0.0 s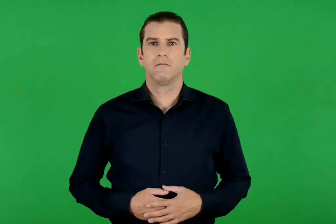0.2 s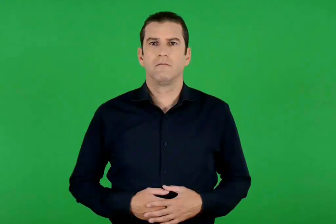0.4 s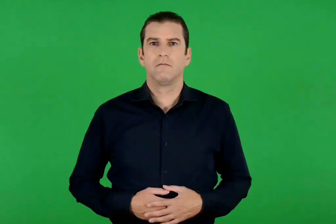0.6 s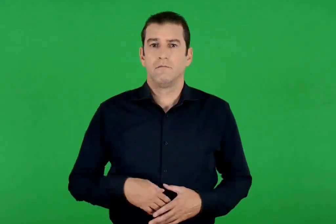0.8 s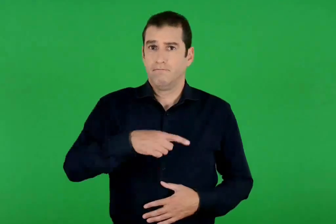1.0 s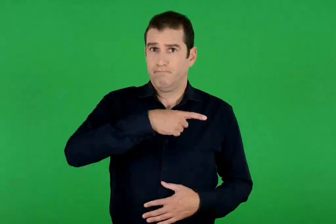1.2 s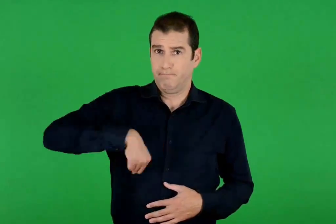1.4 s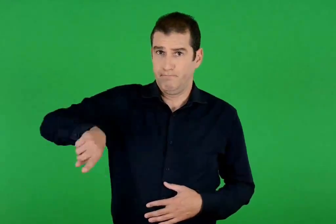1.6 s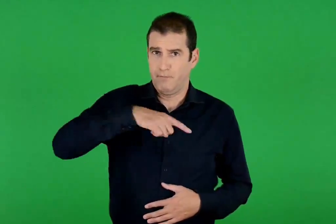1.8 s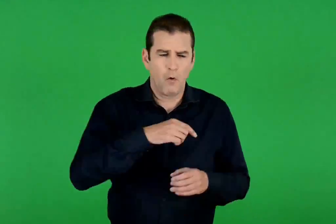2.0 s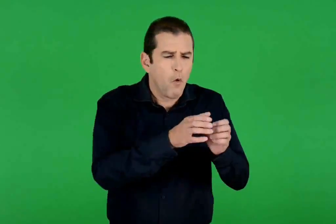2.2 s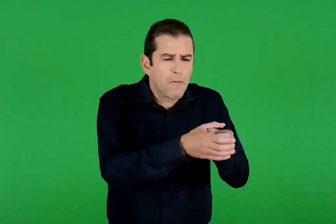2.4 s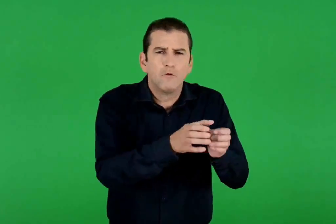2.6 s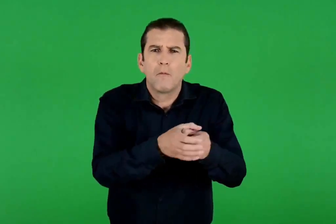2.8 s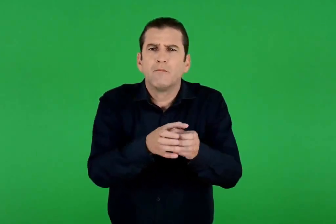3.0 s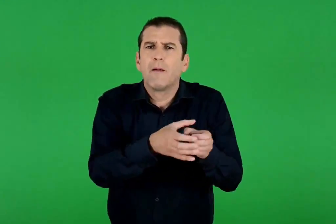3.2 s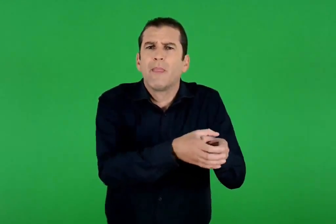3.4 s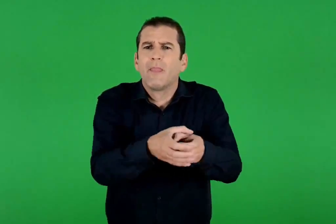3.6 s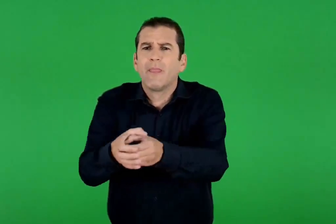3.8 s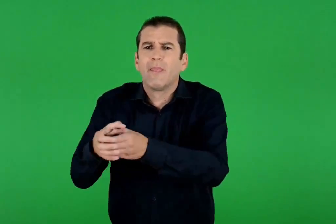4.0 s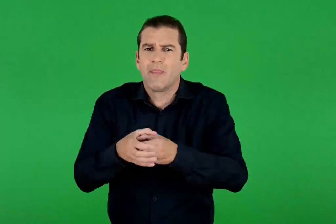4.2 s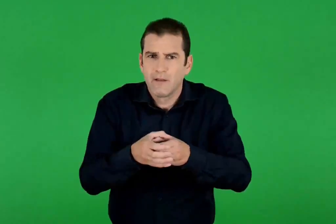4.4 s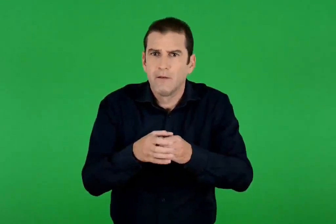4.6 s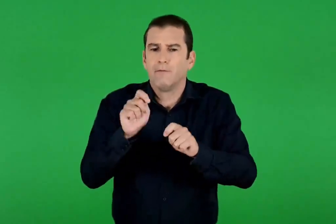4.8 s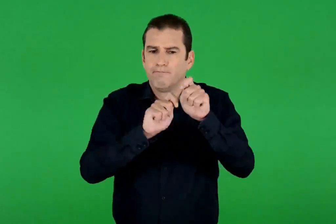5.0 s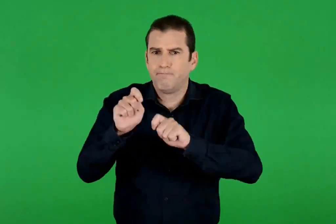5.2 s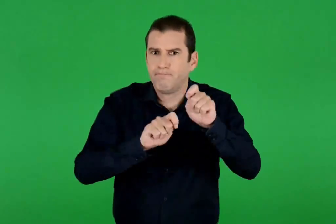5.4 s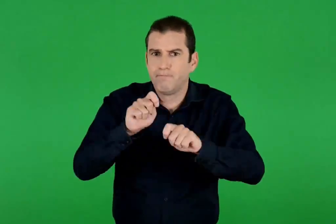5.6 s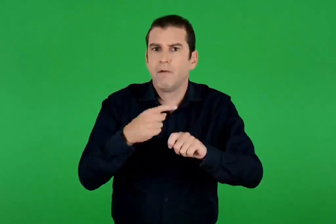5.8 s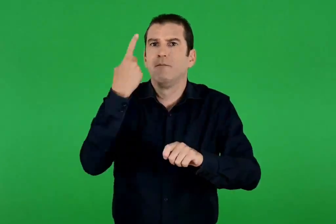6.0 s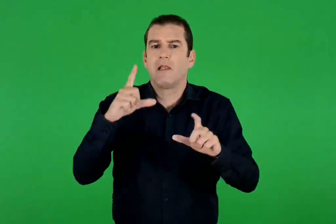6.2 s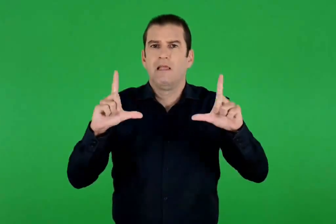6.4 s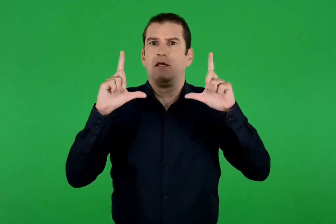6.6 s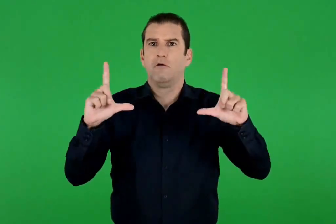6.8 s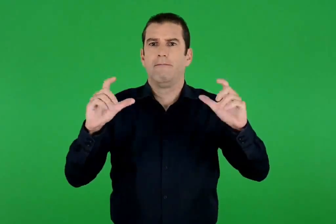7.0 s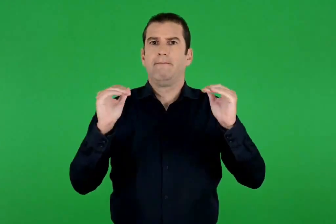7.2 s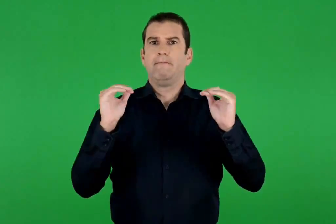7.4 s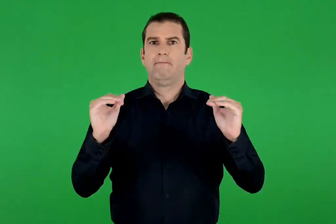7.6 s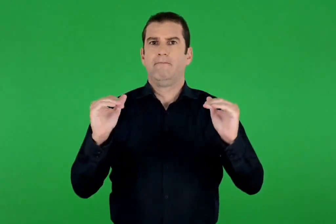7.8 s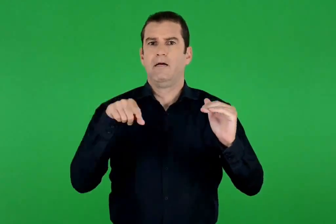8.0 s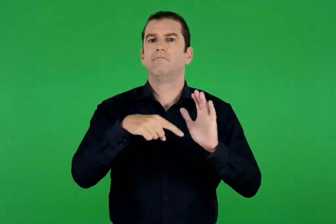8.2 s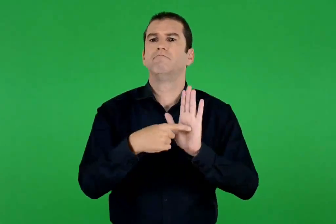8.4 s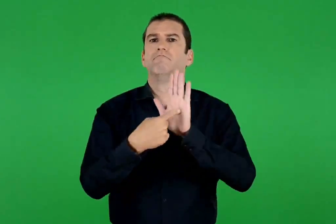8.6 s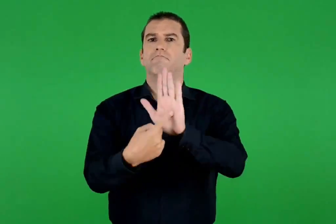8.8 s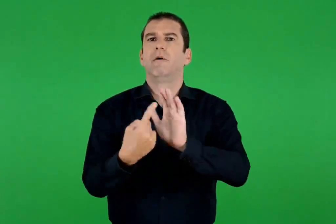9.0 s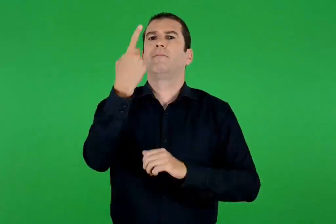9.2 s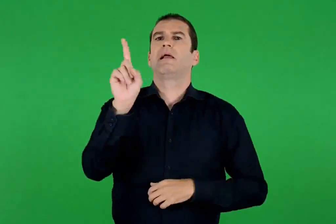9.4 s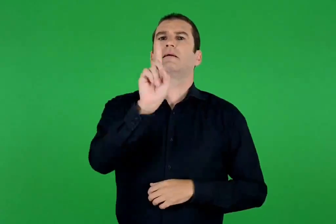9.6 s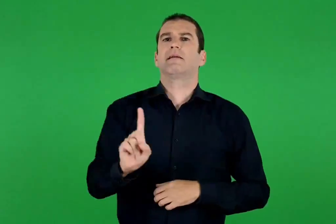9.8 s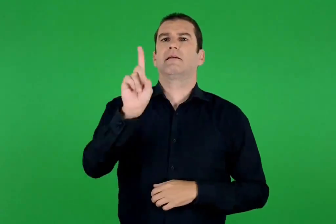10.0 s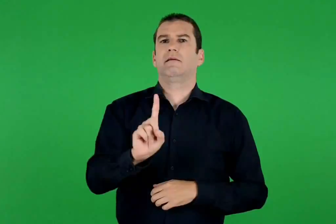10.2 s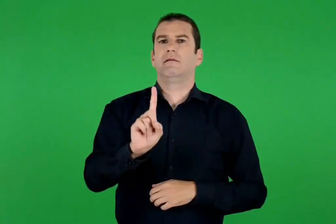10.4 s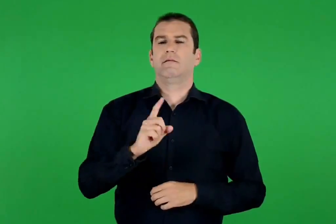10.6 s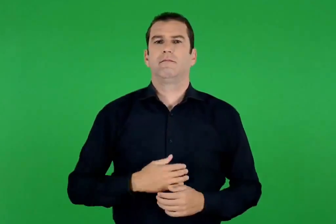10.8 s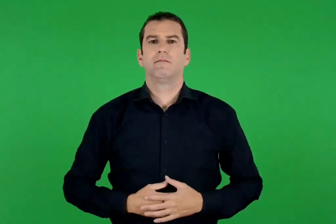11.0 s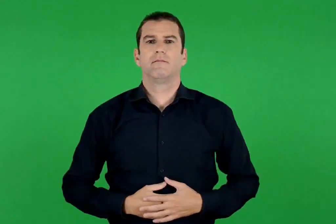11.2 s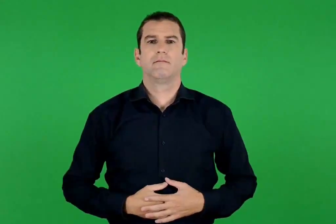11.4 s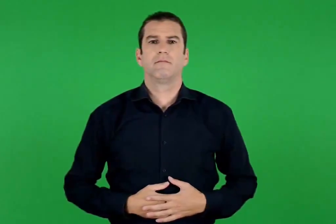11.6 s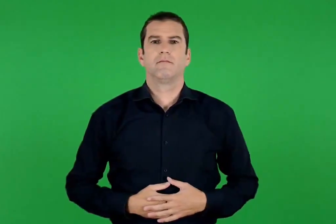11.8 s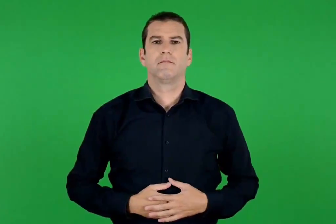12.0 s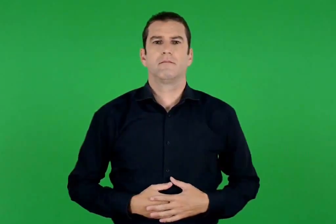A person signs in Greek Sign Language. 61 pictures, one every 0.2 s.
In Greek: σε μικρές ομάδες φτιάχνουμε μια παγωμένη εικόνα που να αναπαριστά μια κυριακή
